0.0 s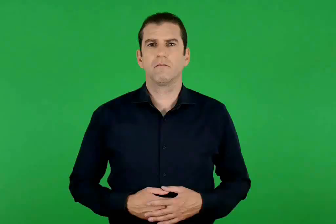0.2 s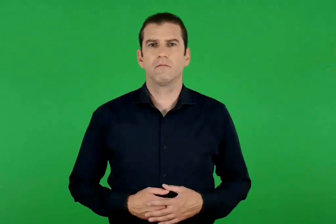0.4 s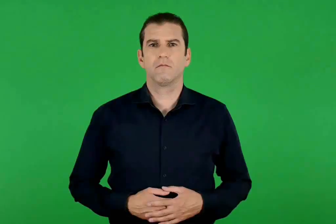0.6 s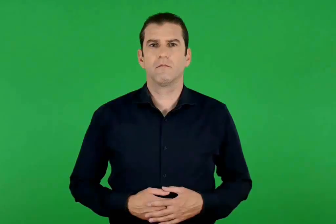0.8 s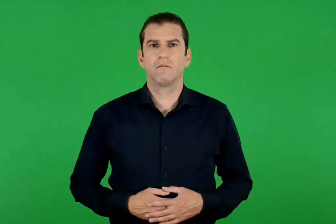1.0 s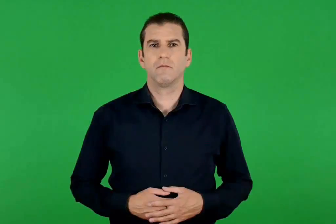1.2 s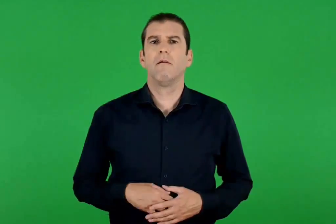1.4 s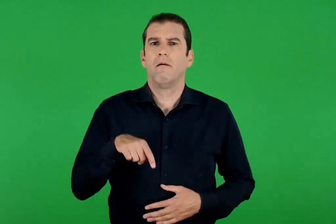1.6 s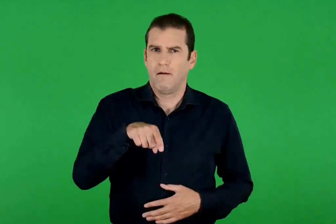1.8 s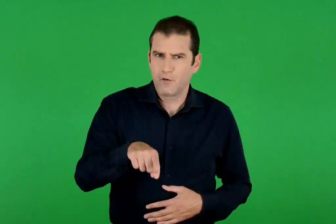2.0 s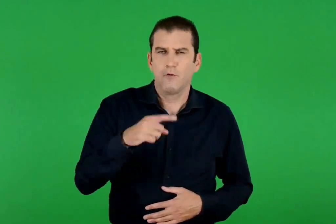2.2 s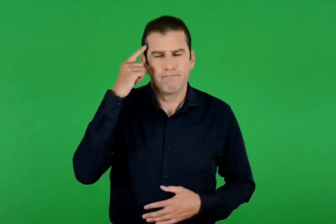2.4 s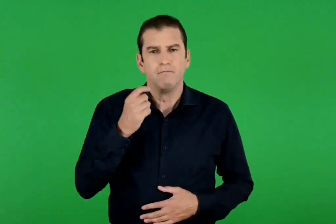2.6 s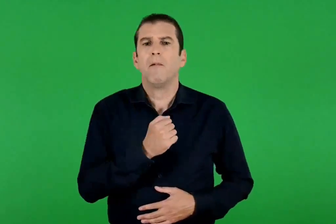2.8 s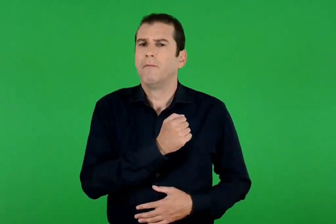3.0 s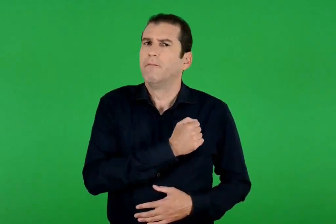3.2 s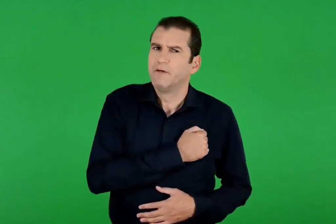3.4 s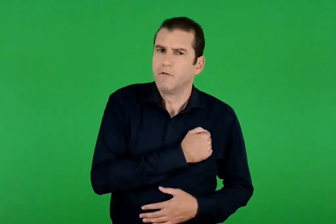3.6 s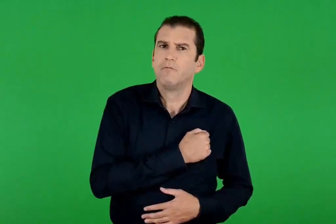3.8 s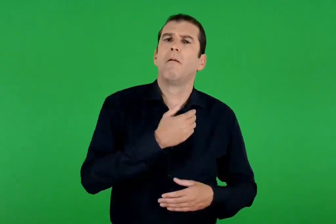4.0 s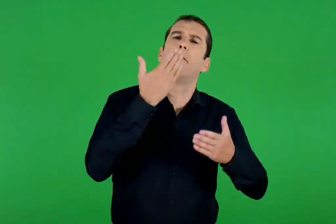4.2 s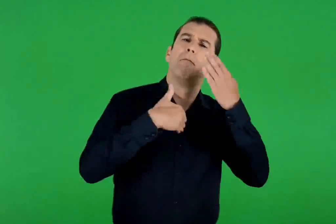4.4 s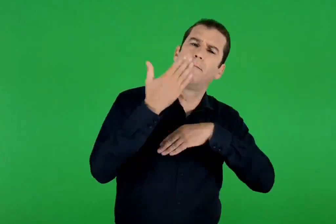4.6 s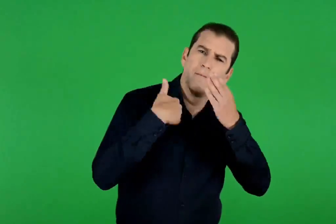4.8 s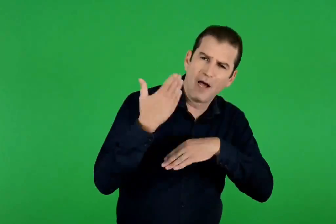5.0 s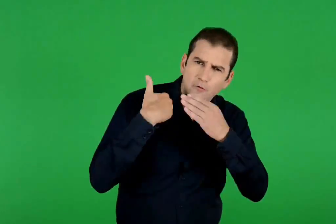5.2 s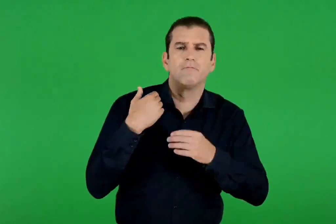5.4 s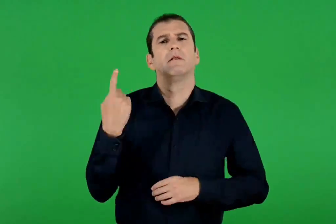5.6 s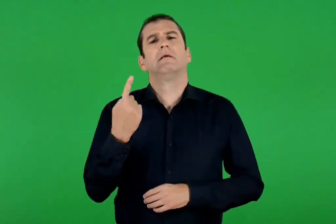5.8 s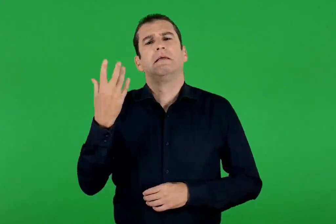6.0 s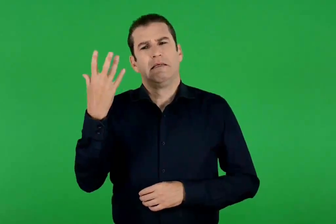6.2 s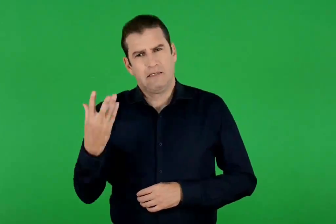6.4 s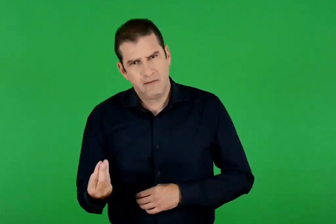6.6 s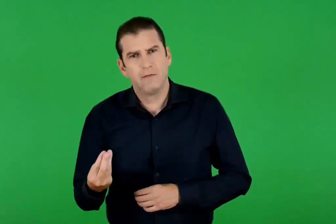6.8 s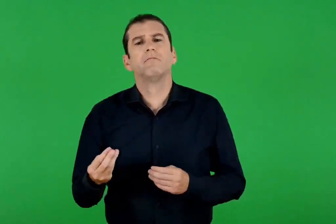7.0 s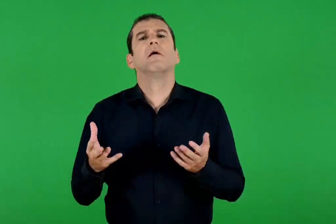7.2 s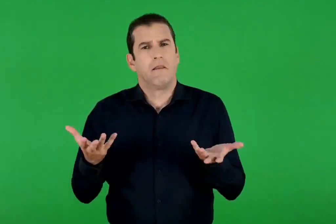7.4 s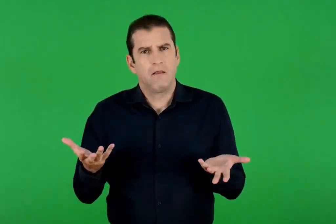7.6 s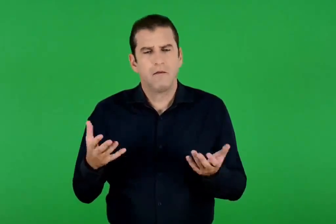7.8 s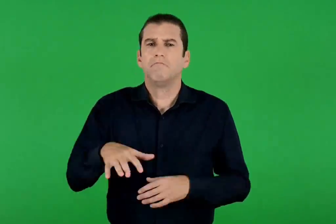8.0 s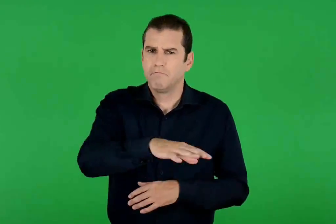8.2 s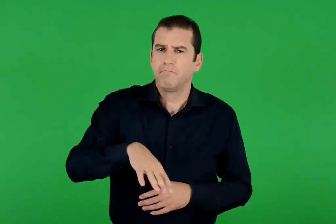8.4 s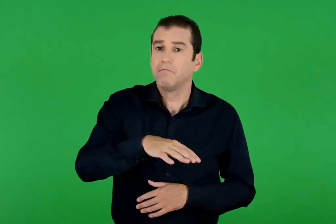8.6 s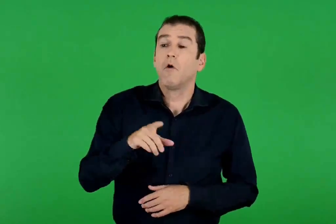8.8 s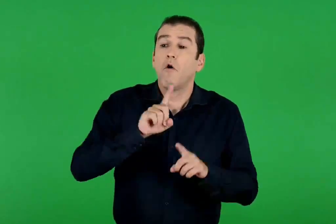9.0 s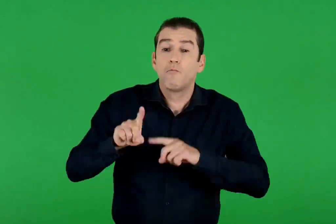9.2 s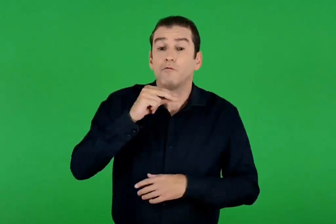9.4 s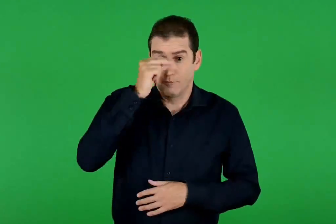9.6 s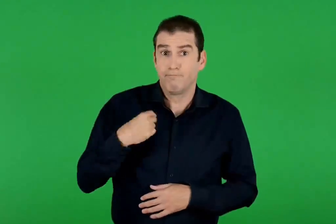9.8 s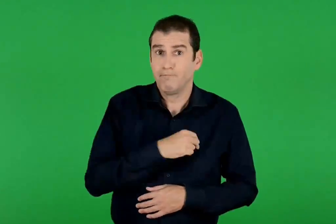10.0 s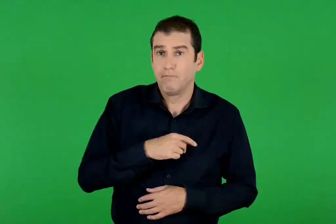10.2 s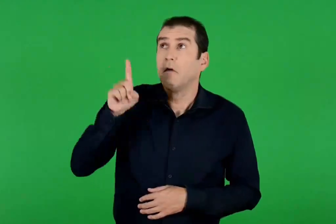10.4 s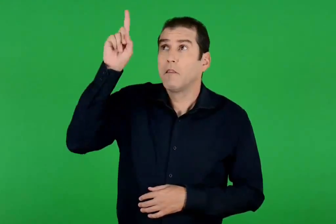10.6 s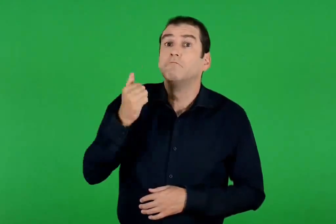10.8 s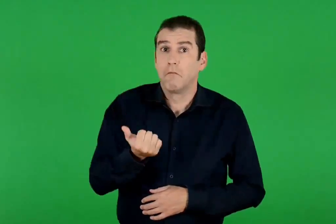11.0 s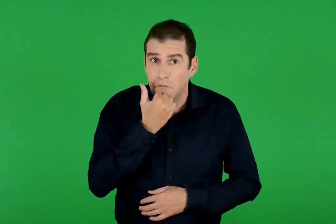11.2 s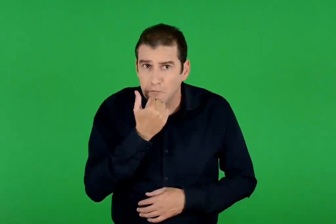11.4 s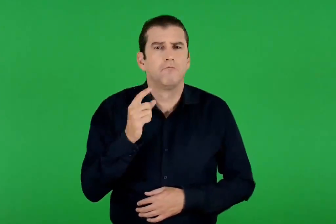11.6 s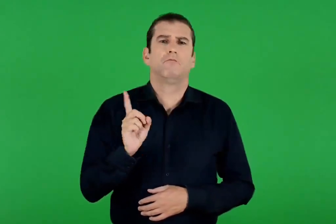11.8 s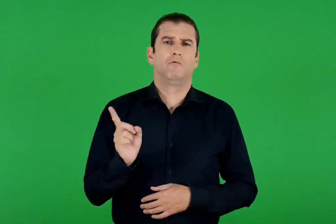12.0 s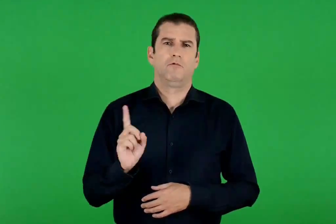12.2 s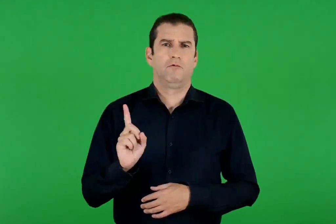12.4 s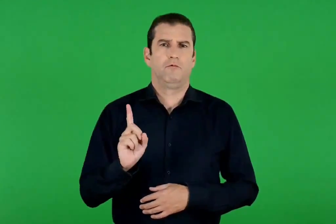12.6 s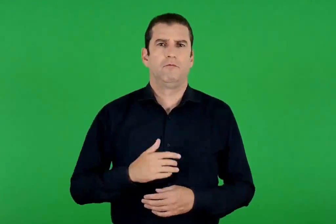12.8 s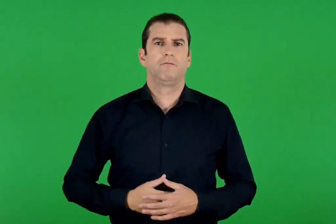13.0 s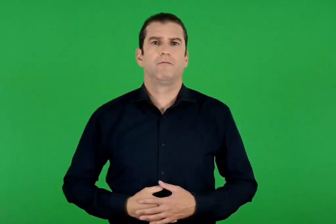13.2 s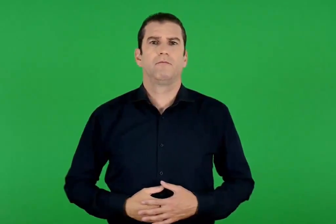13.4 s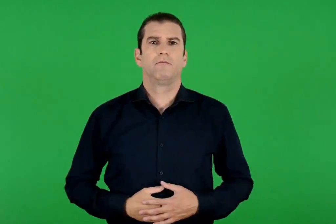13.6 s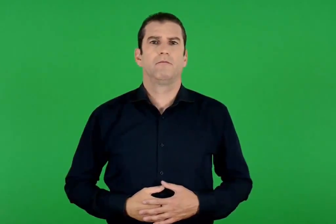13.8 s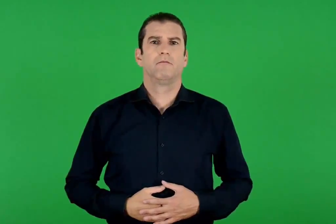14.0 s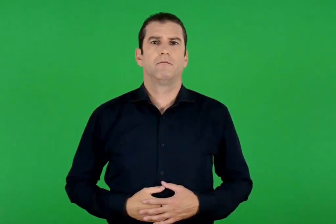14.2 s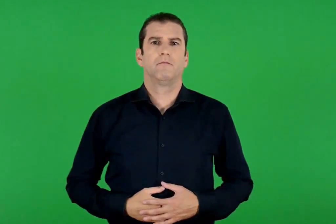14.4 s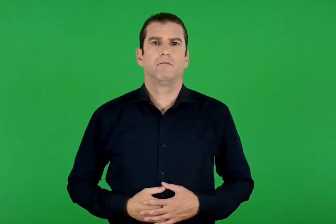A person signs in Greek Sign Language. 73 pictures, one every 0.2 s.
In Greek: αυτό βέβαια το θεωρούν θέμα παράδοσης και συνήθειας. δεν πιστεύουν , δηλαδή , πως όποιος κάνει τον σταυρό του κάνει κάτι λάθος στα μάτια του θεού
